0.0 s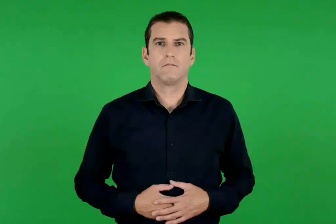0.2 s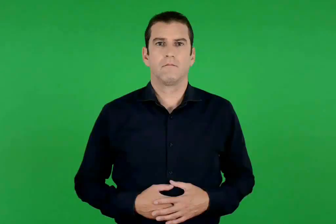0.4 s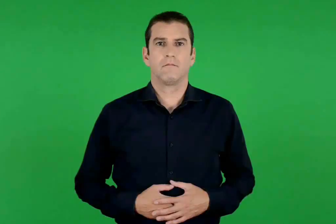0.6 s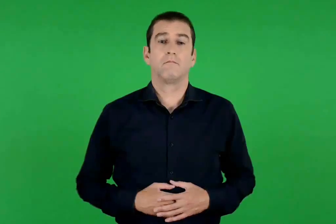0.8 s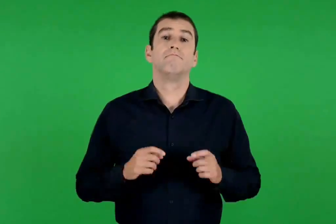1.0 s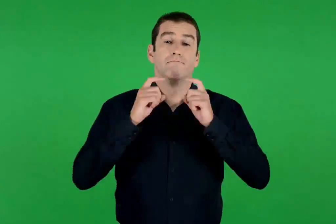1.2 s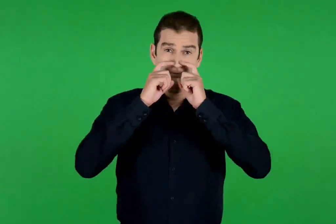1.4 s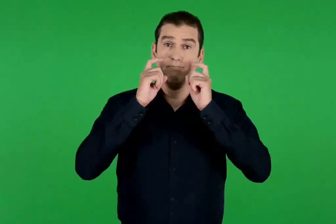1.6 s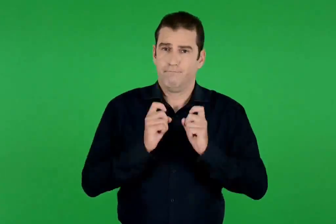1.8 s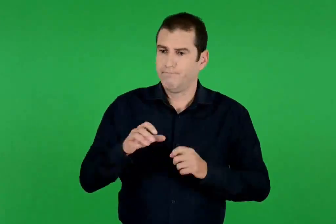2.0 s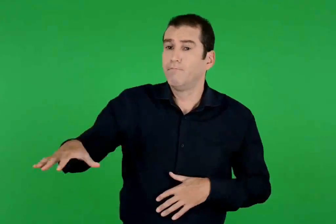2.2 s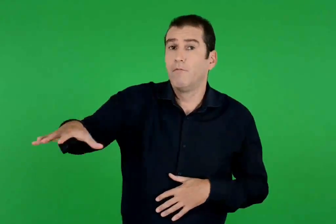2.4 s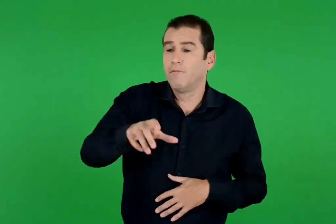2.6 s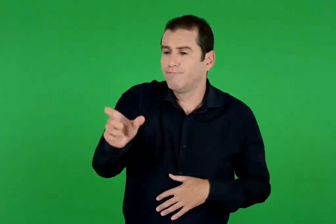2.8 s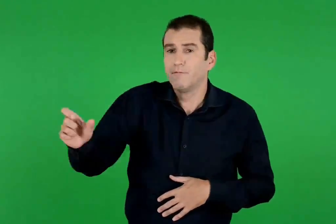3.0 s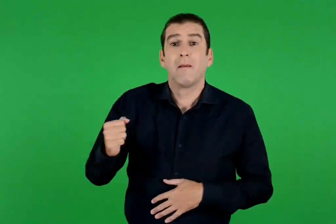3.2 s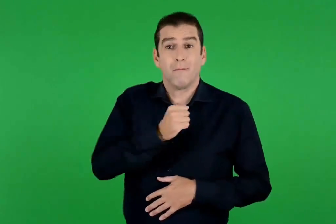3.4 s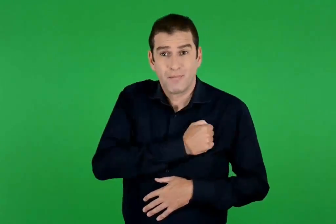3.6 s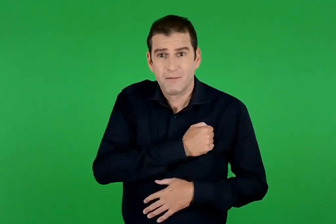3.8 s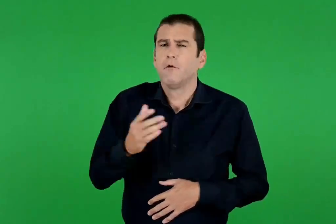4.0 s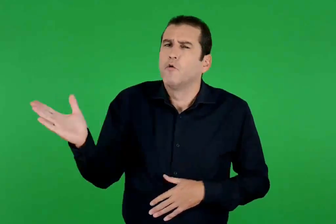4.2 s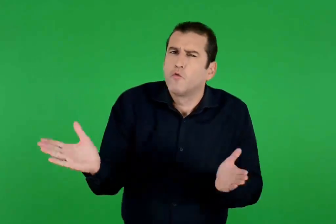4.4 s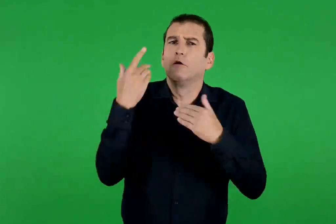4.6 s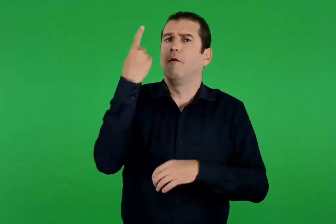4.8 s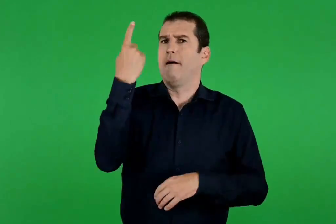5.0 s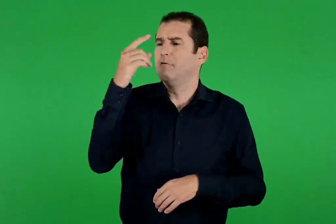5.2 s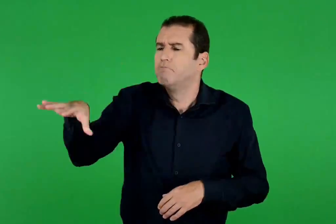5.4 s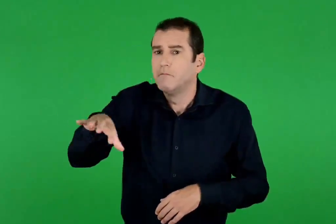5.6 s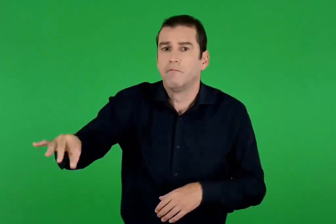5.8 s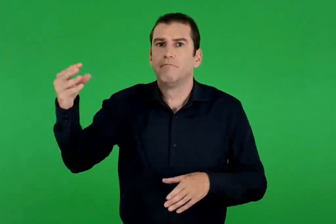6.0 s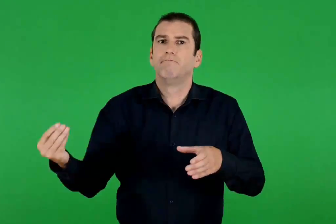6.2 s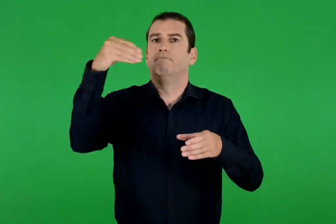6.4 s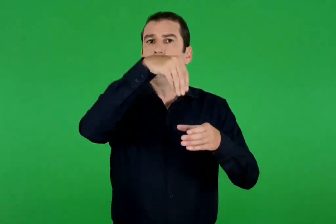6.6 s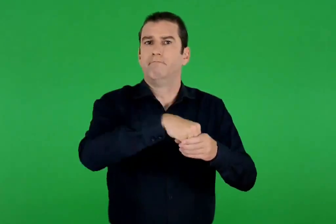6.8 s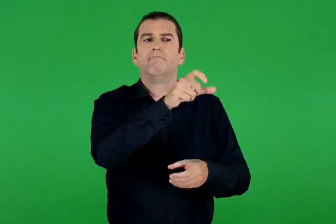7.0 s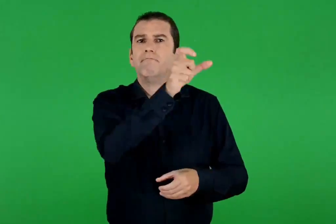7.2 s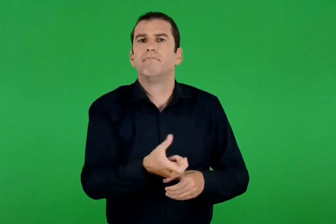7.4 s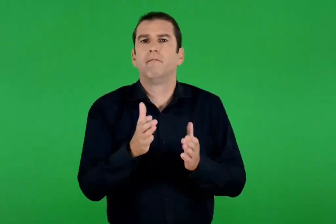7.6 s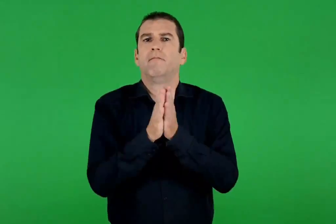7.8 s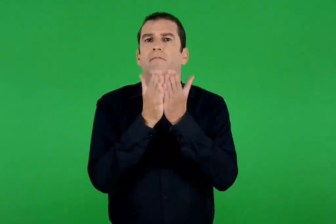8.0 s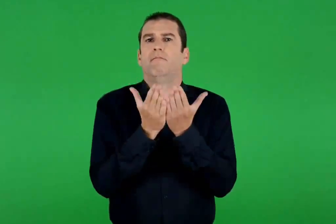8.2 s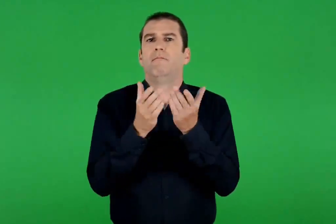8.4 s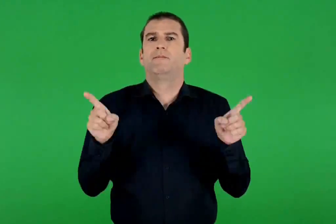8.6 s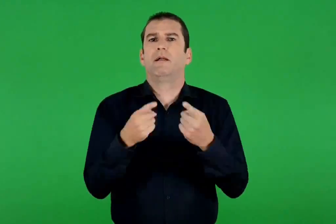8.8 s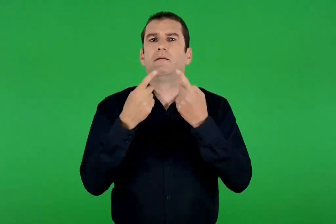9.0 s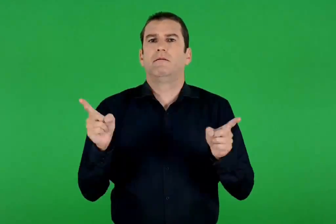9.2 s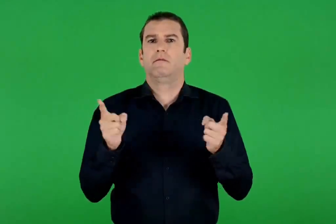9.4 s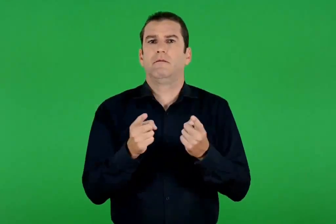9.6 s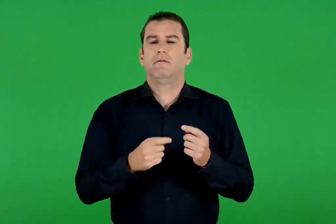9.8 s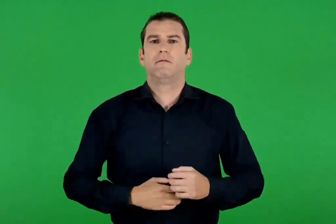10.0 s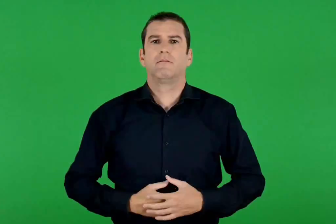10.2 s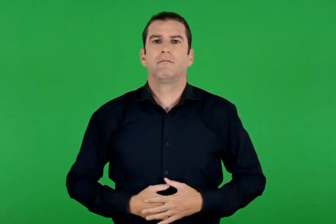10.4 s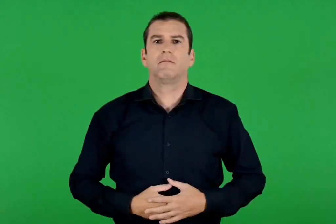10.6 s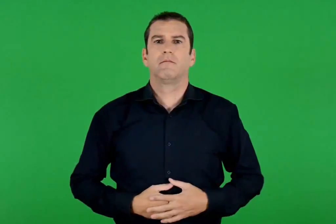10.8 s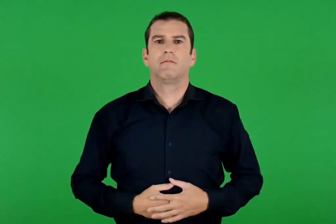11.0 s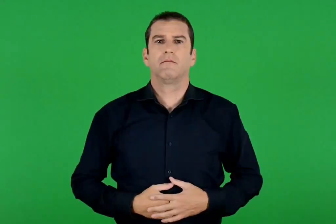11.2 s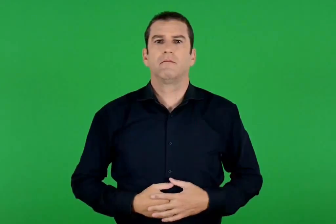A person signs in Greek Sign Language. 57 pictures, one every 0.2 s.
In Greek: χρειάζεται οπωσδήποτε συμμετοχή των πιστών , τουλάχιστον ενός , που μπορεί να είναι ο ψάλτης
